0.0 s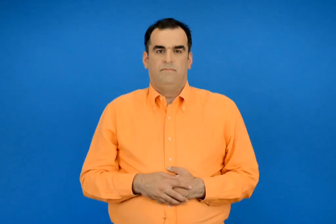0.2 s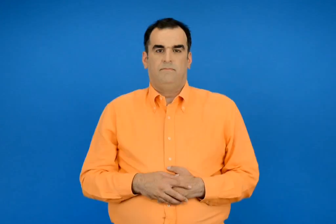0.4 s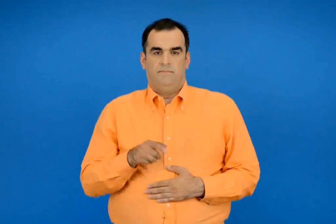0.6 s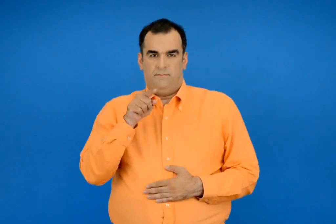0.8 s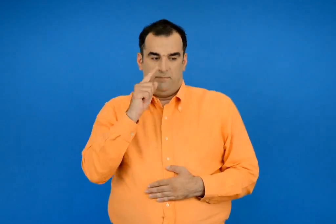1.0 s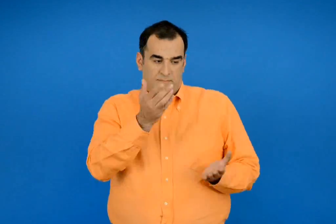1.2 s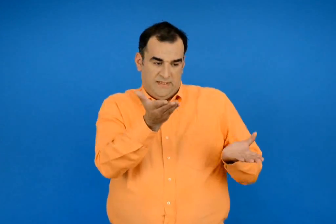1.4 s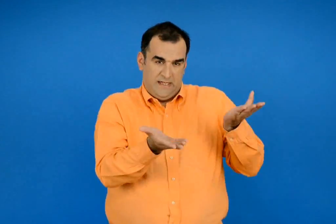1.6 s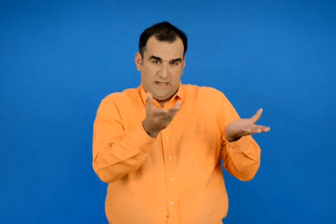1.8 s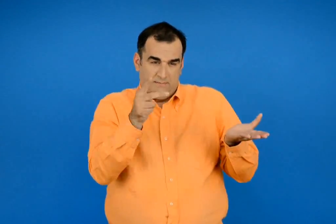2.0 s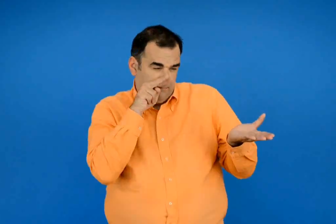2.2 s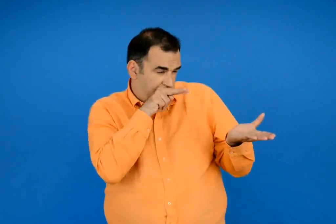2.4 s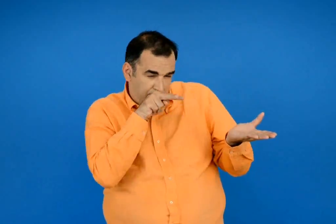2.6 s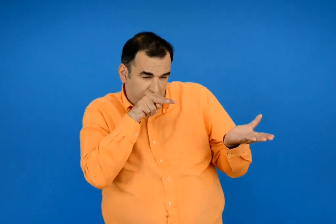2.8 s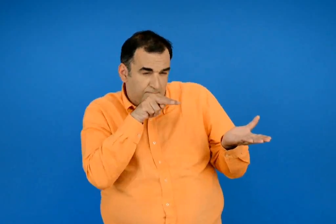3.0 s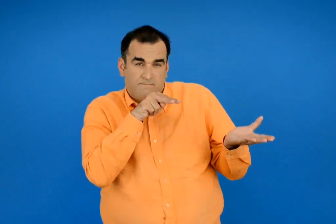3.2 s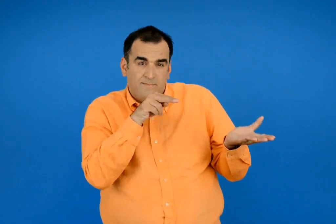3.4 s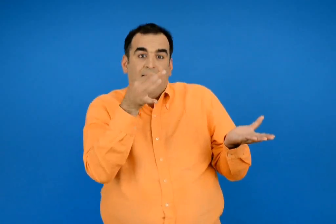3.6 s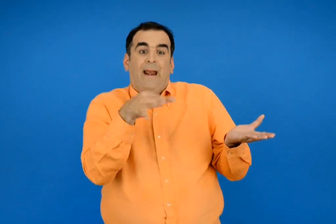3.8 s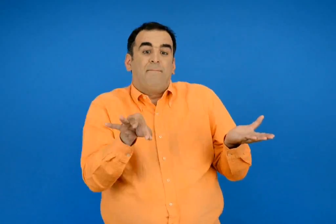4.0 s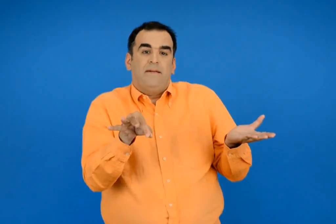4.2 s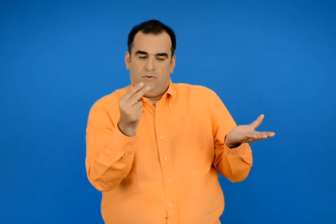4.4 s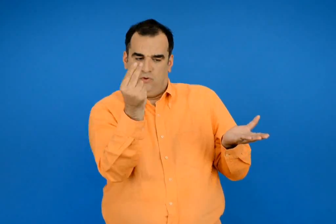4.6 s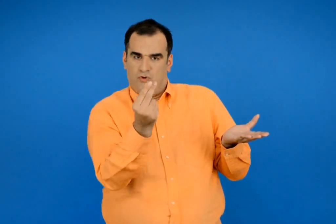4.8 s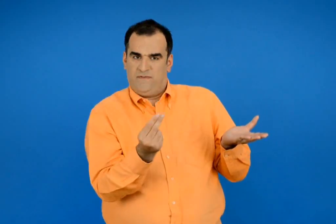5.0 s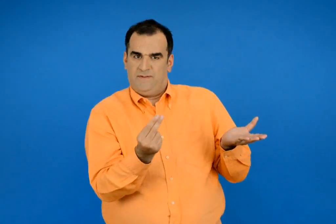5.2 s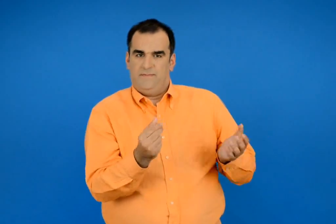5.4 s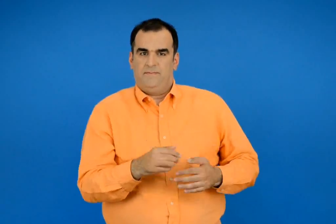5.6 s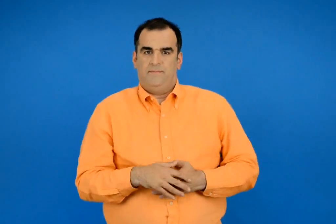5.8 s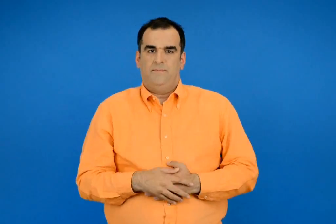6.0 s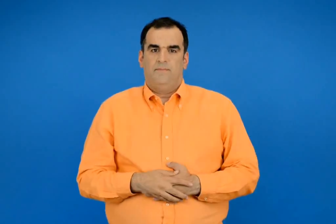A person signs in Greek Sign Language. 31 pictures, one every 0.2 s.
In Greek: παρατηρώ προσεχτικά τη ζυγαριά ζωγραφίζω οτιδήποτε λείπει
